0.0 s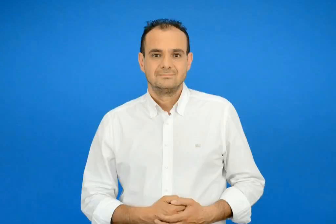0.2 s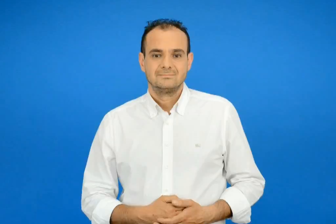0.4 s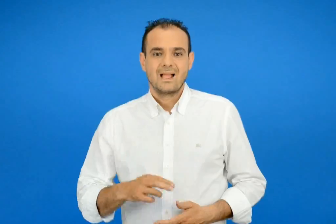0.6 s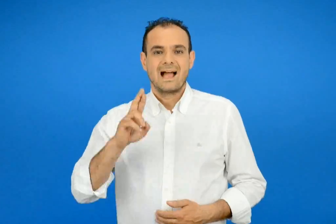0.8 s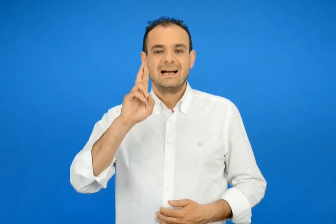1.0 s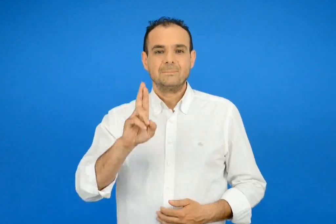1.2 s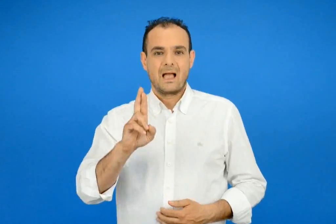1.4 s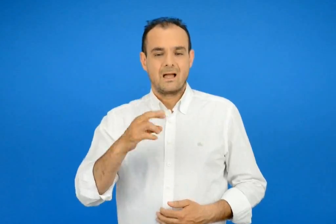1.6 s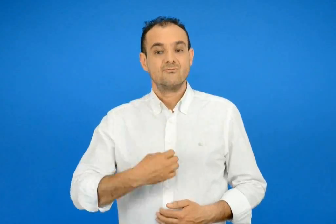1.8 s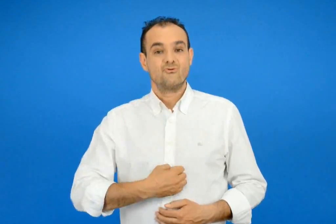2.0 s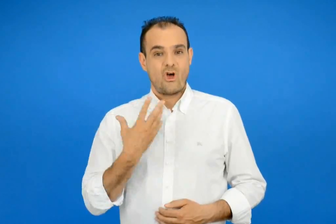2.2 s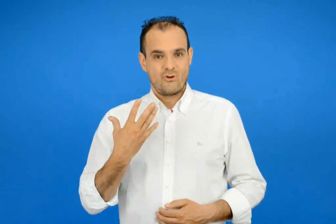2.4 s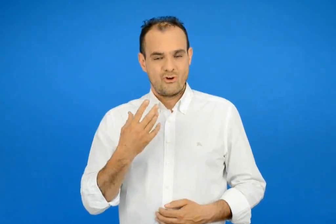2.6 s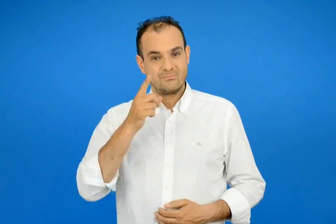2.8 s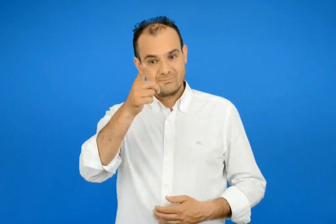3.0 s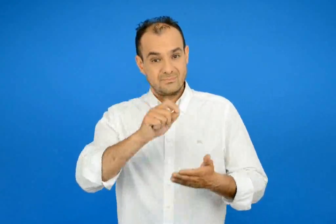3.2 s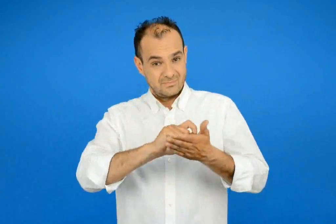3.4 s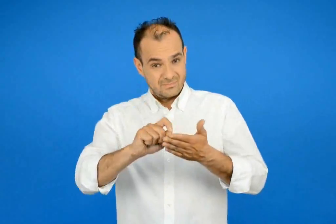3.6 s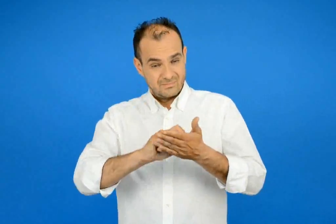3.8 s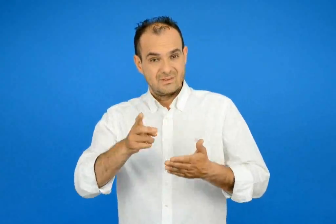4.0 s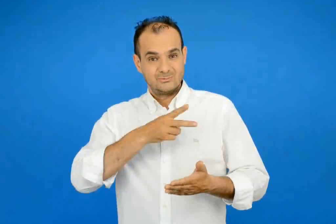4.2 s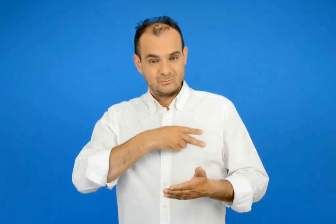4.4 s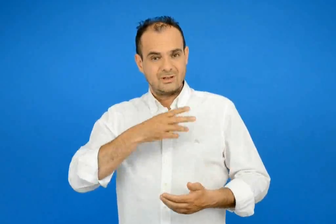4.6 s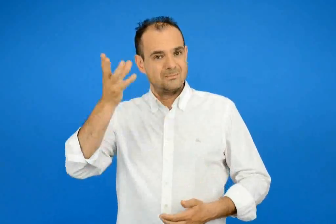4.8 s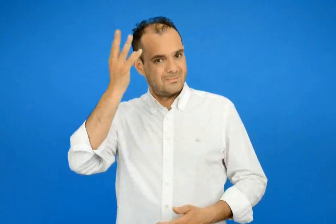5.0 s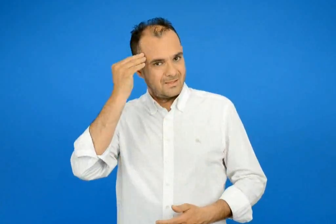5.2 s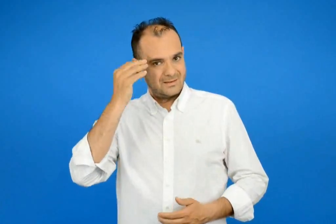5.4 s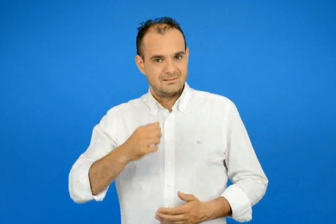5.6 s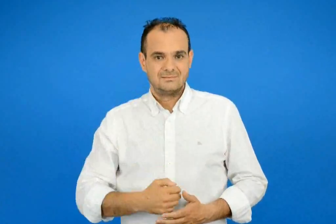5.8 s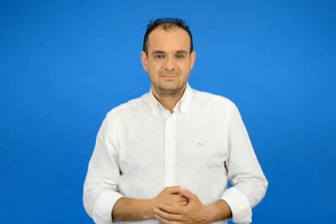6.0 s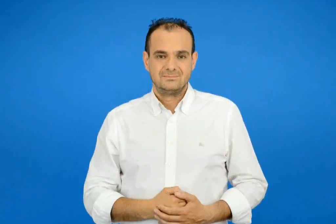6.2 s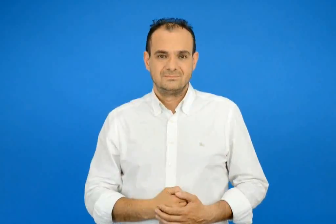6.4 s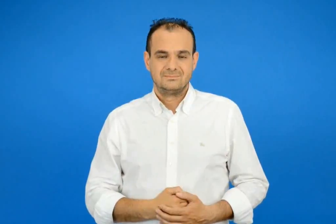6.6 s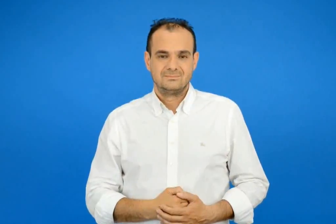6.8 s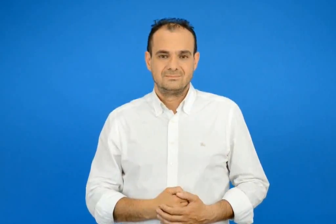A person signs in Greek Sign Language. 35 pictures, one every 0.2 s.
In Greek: μαθέ να γράφεις σωστά το ρήμα νιώθω
